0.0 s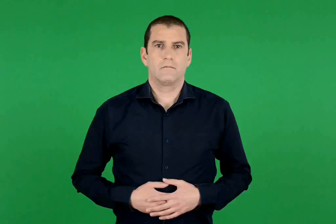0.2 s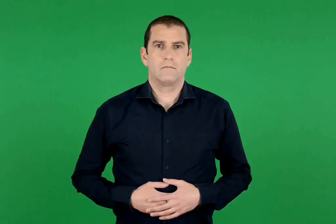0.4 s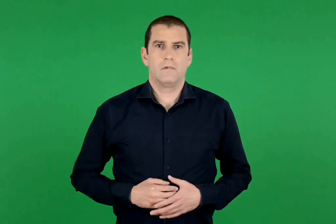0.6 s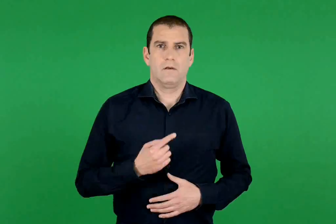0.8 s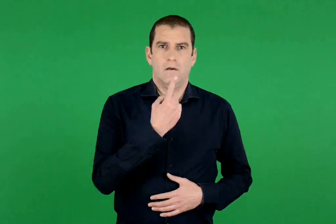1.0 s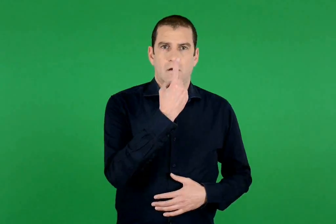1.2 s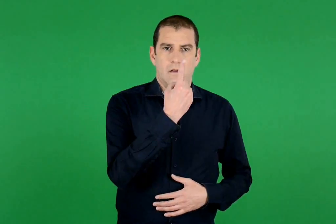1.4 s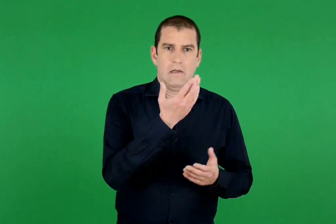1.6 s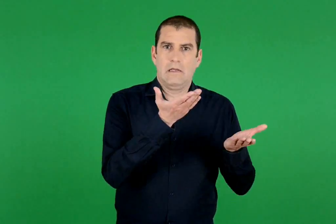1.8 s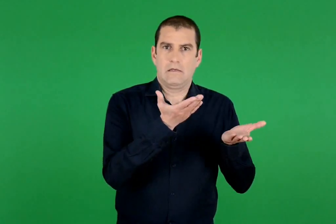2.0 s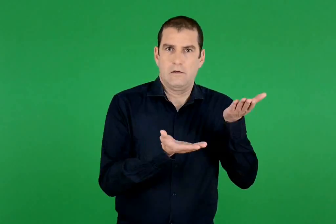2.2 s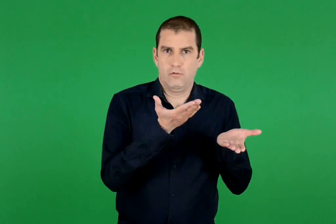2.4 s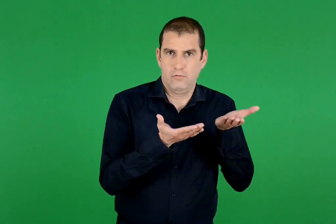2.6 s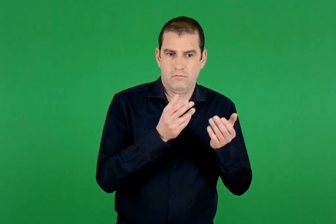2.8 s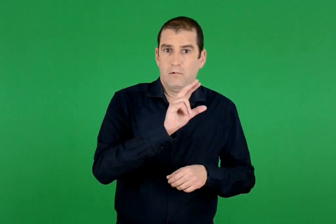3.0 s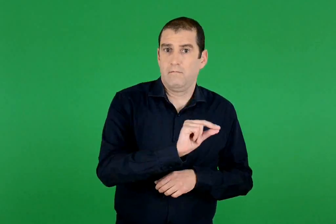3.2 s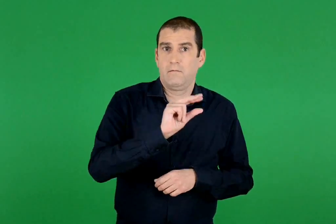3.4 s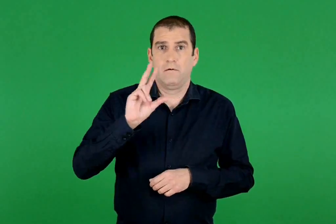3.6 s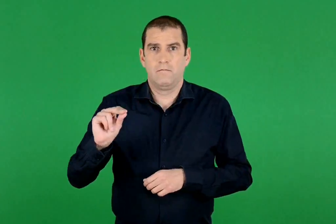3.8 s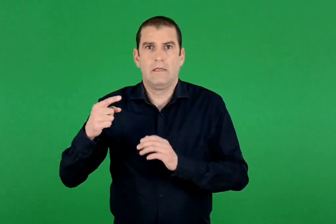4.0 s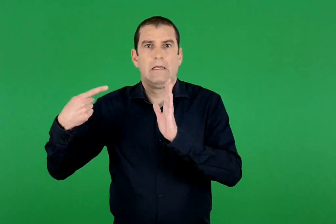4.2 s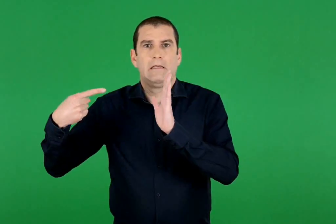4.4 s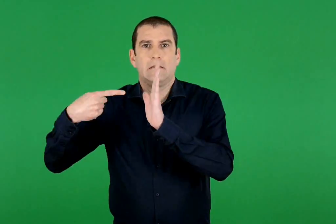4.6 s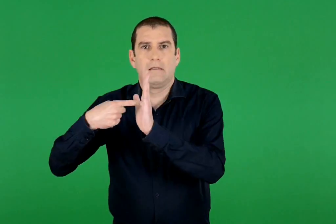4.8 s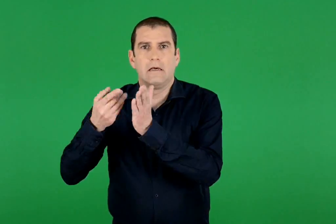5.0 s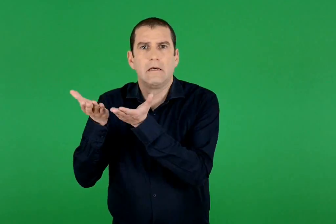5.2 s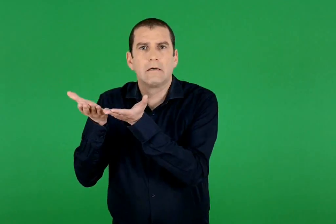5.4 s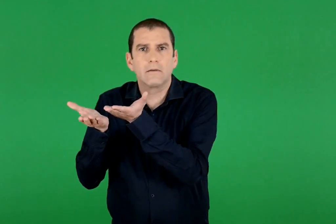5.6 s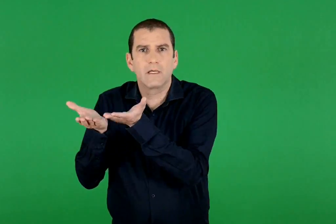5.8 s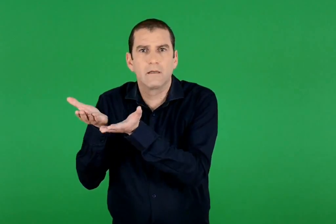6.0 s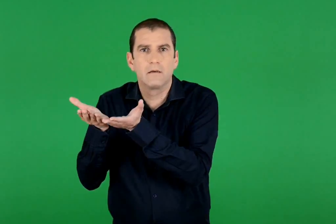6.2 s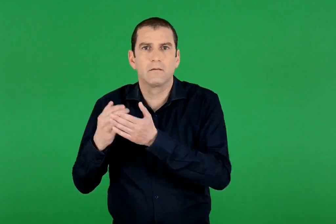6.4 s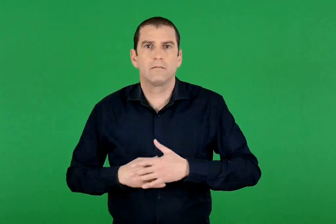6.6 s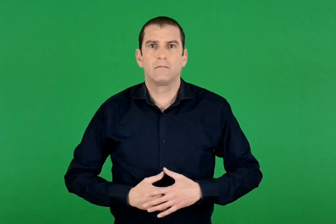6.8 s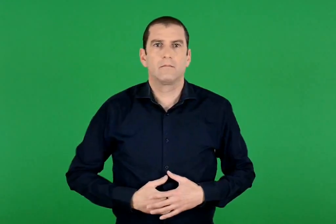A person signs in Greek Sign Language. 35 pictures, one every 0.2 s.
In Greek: 1 κιλό = 1.000 γραμμάρια
